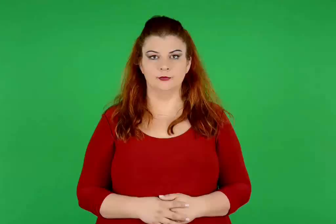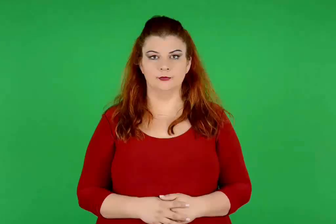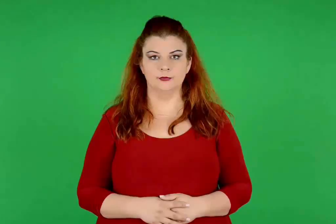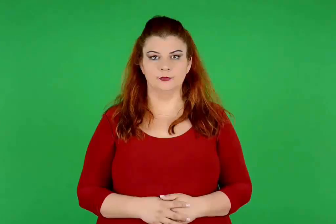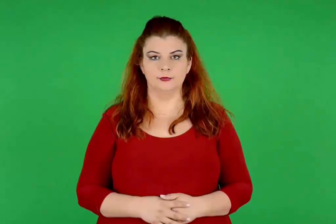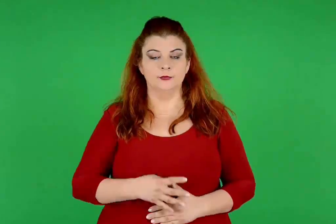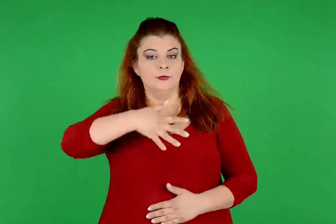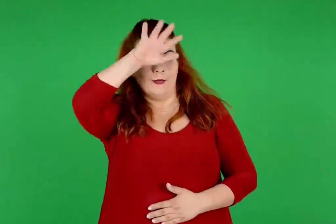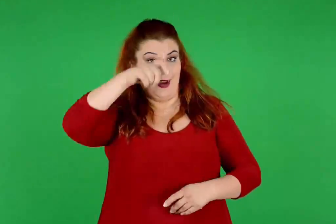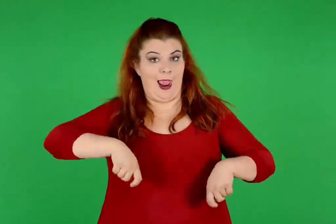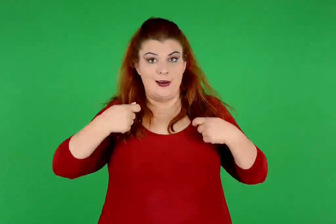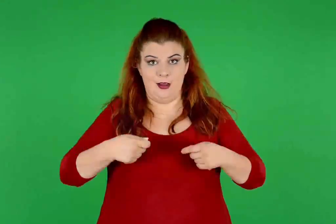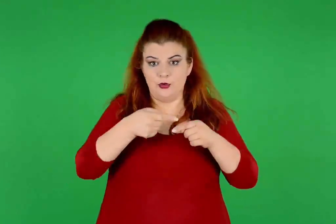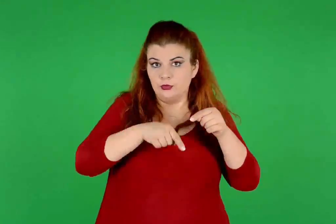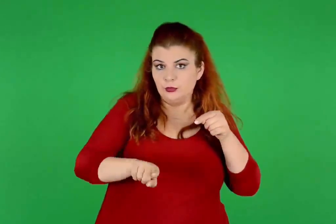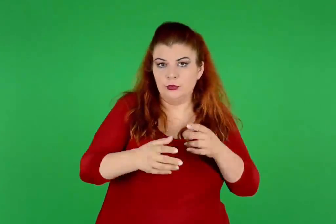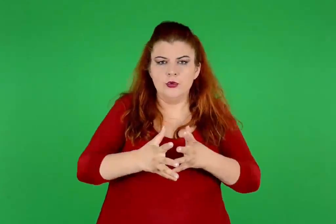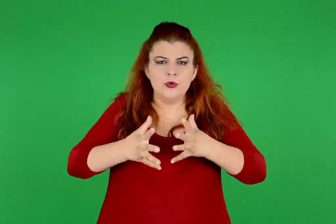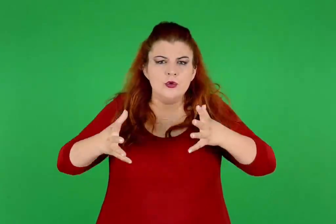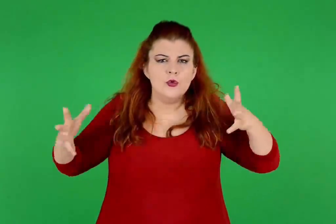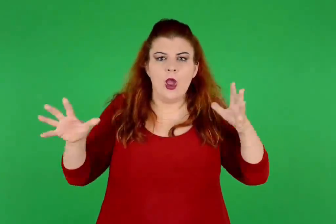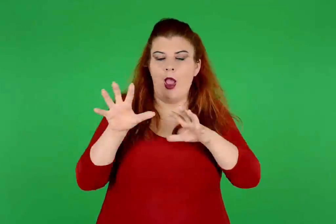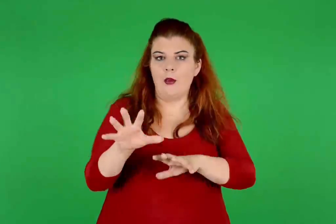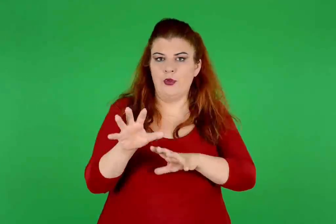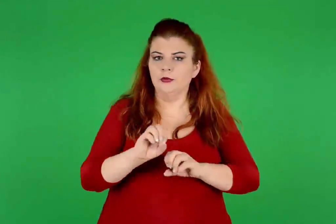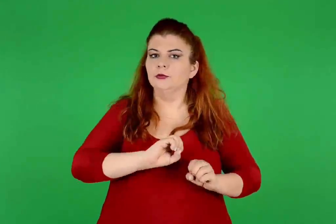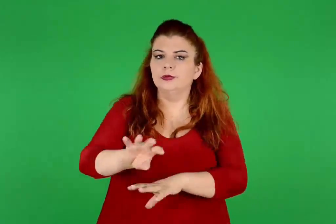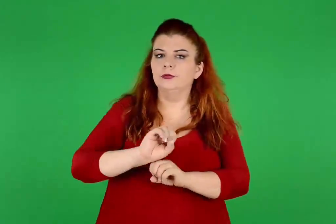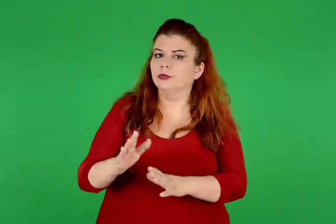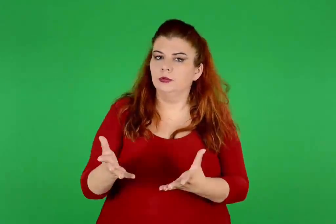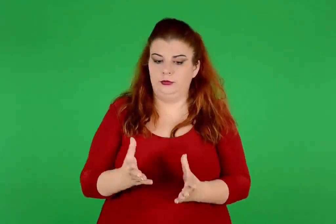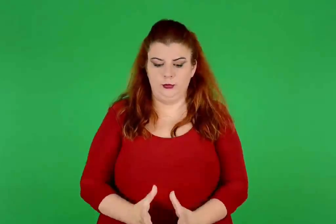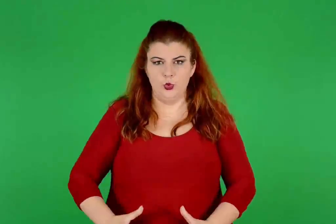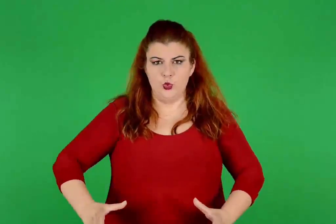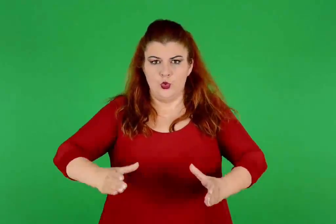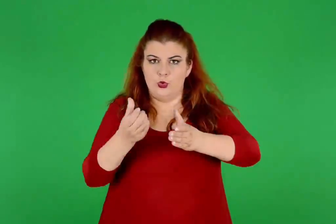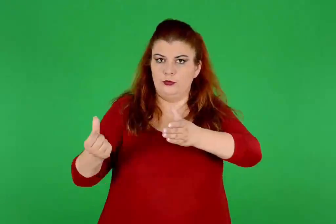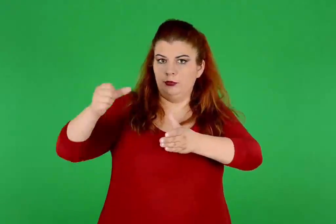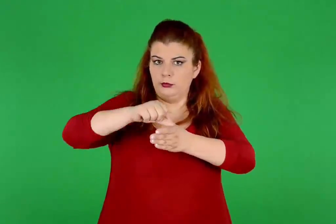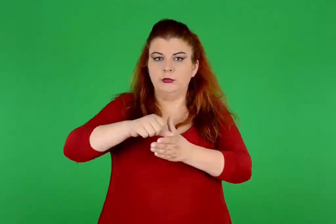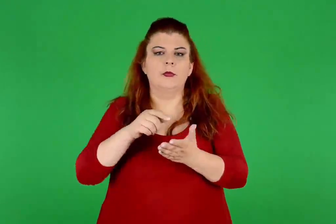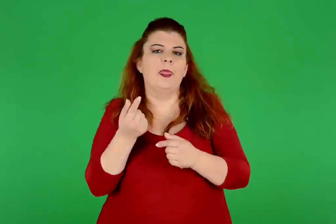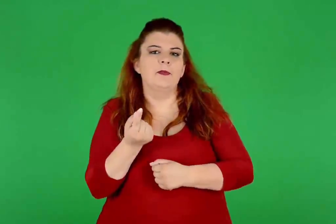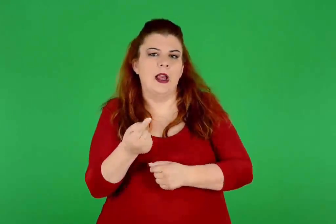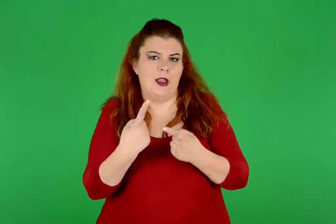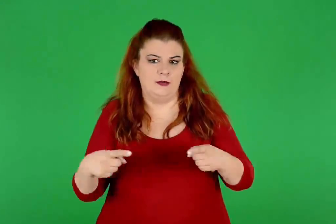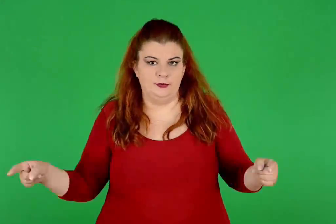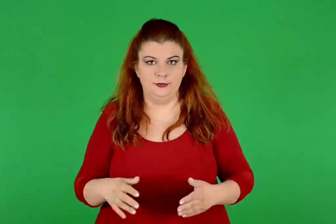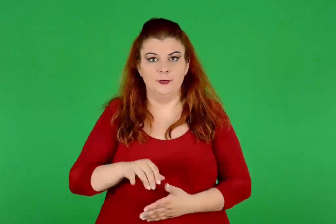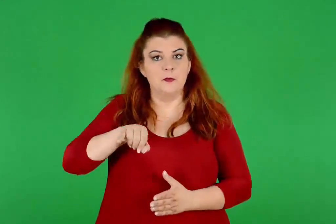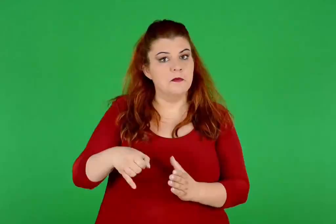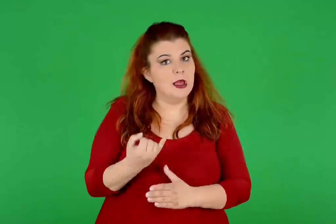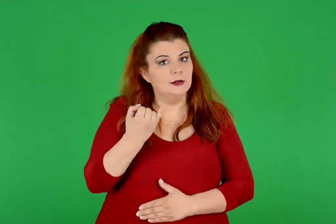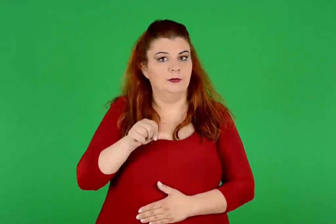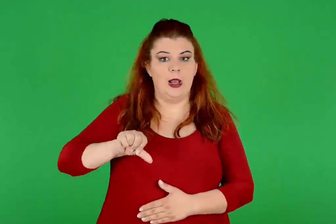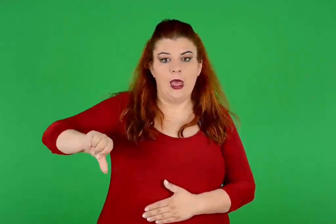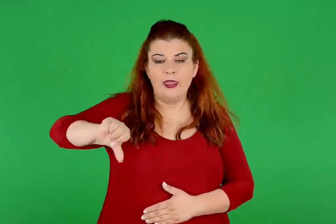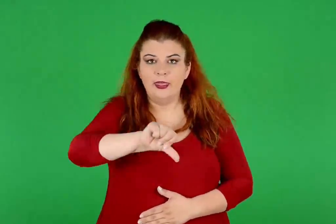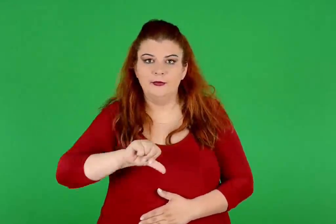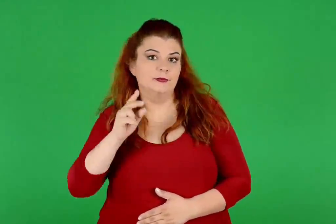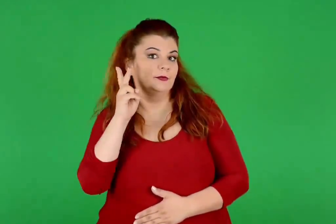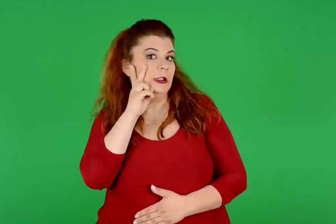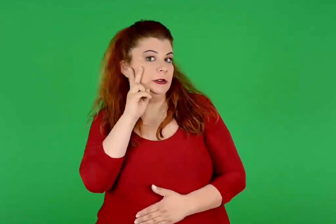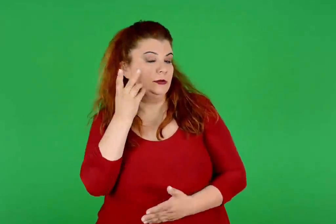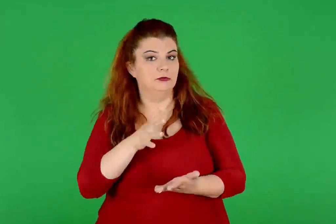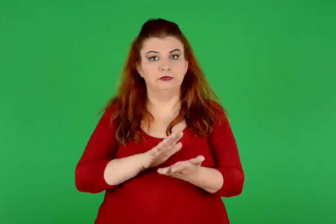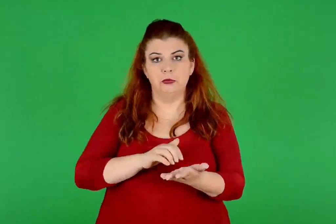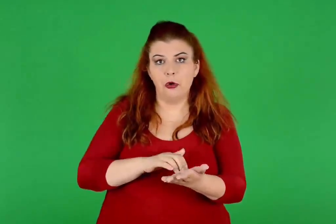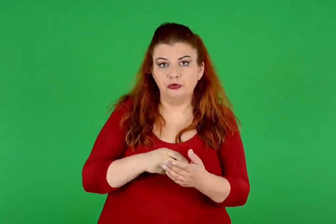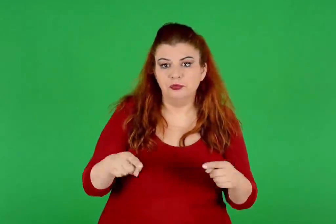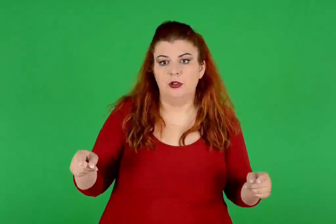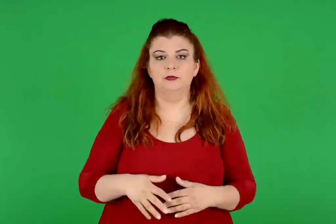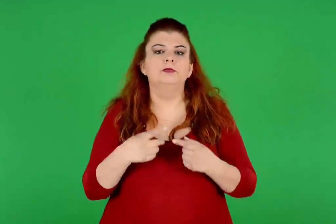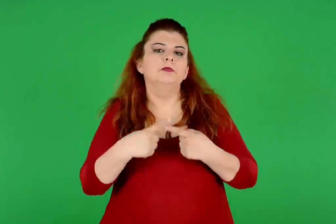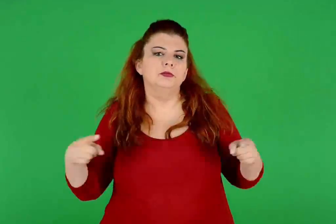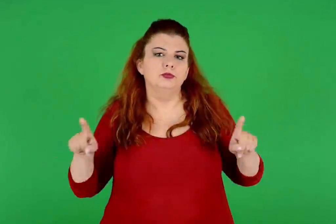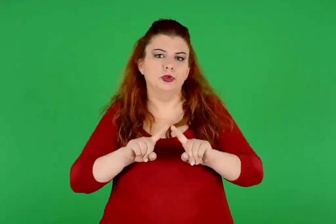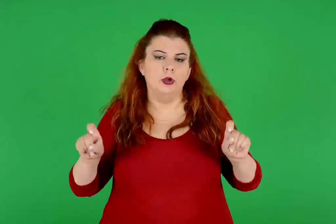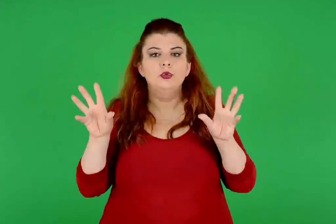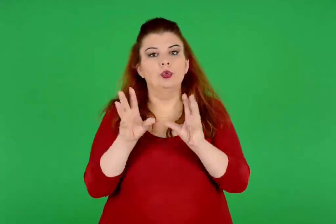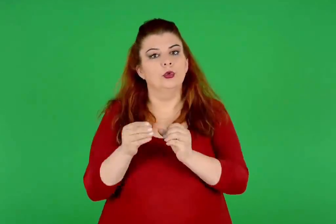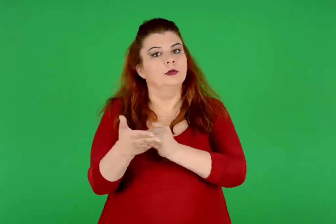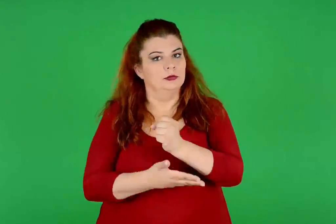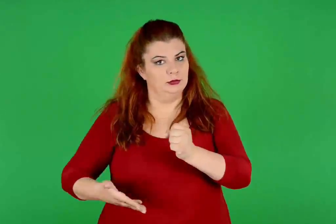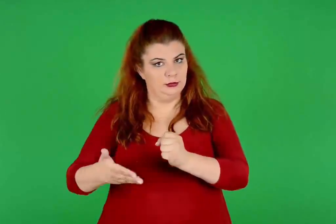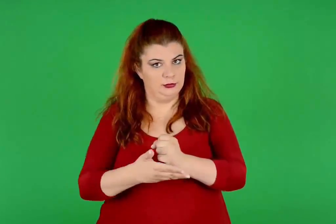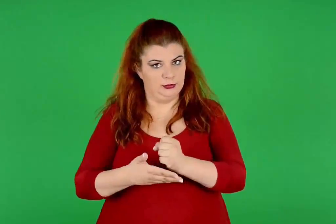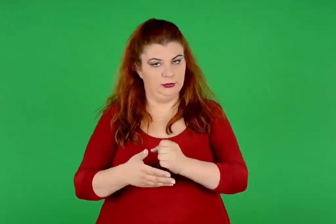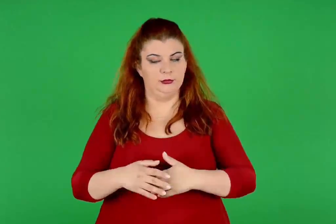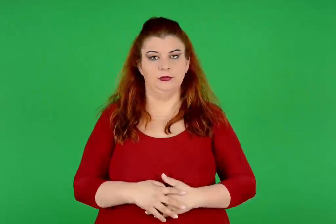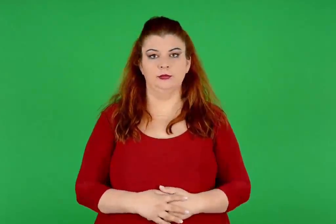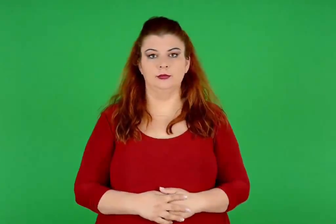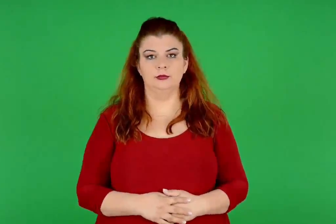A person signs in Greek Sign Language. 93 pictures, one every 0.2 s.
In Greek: στις τεράστιες αποθήκες του ανακτόρου , μέσα σε ψηλά αγγεία , αποθήκευαν δημητριακά , μέλι , λάδι , κρασί , όσπρια και άλλα γεωργικά προϊόντα
